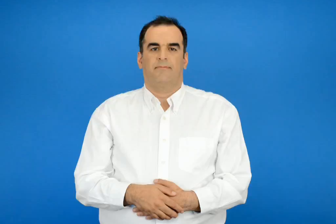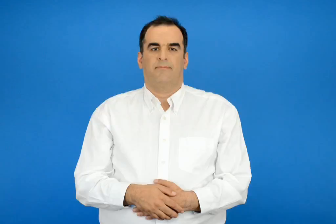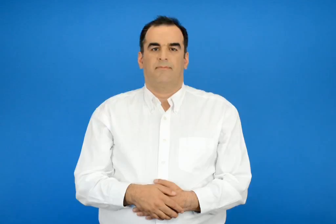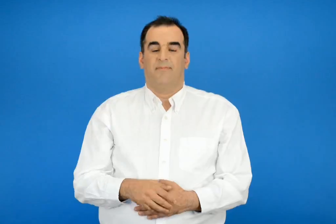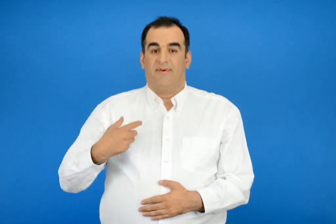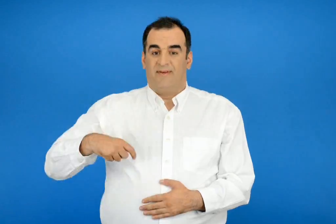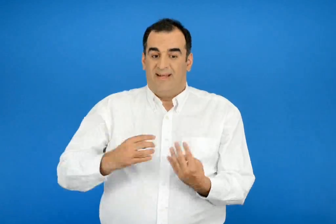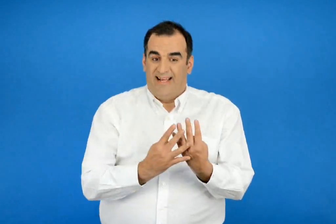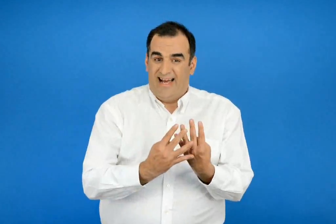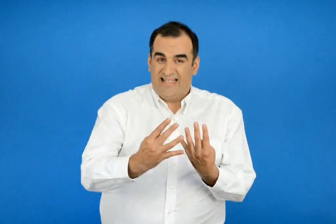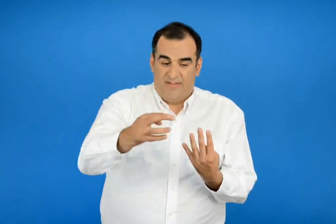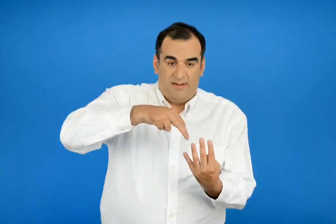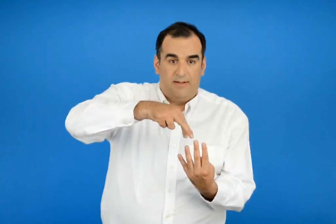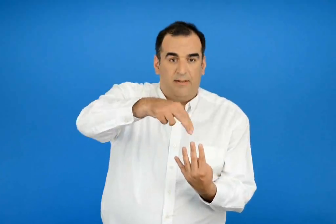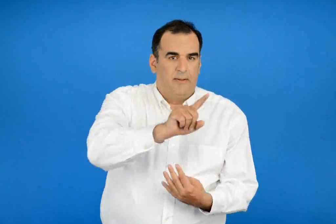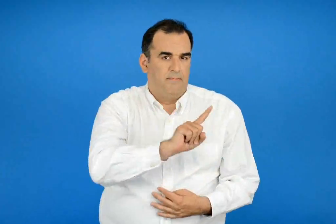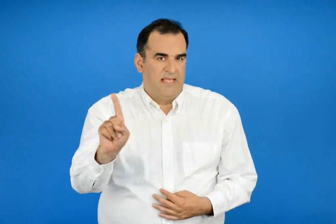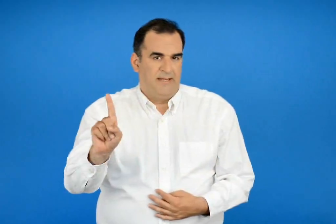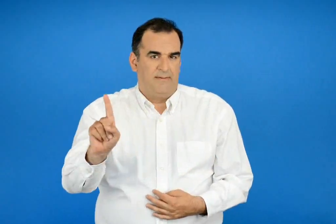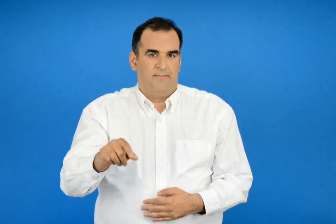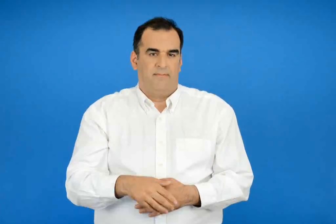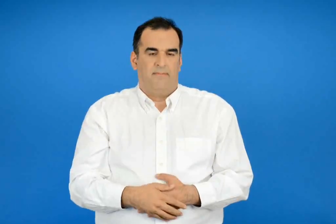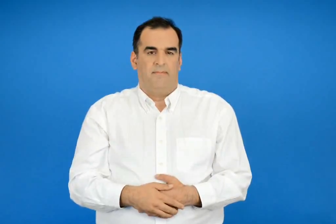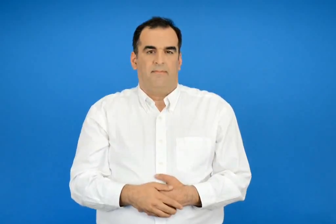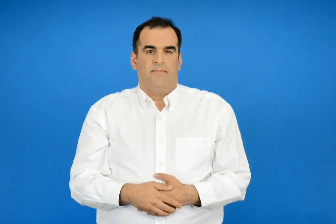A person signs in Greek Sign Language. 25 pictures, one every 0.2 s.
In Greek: μην πατάτε το γρασίδι
